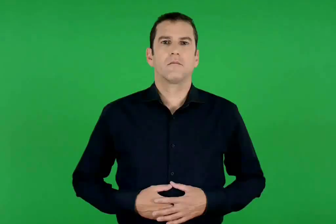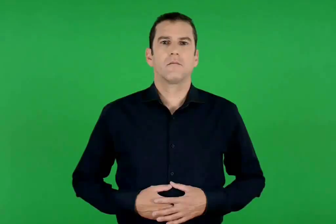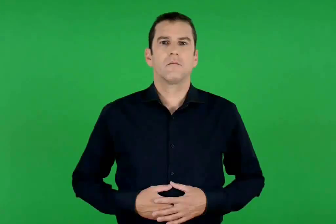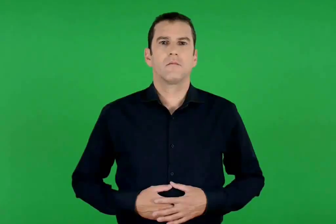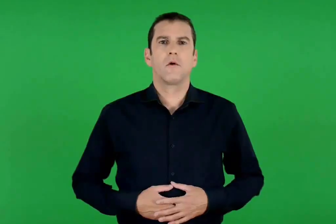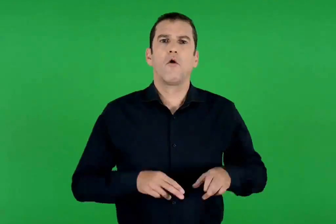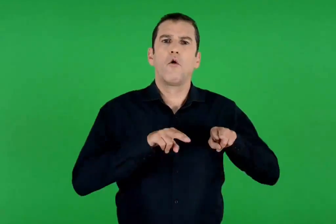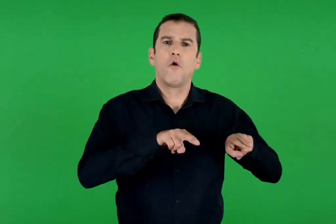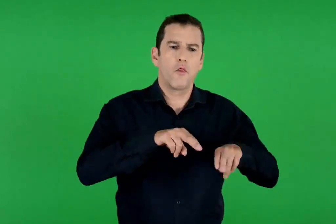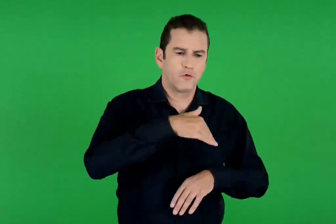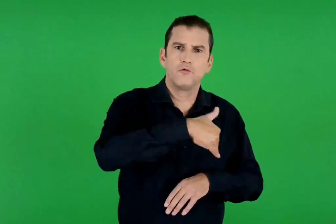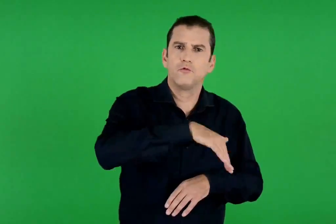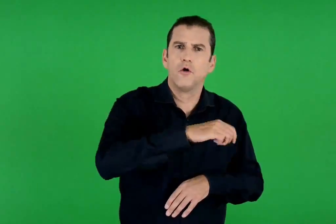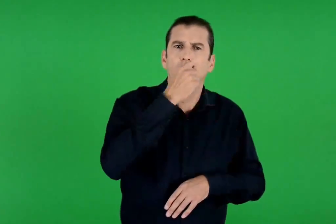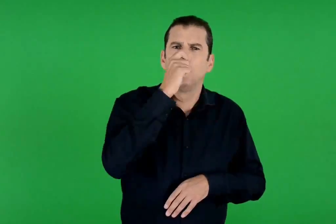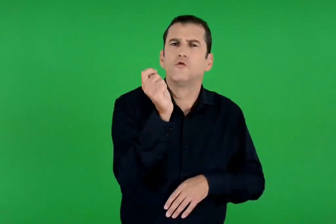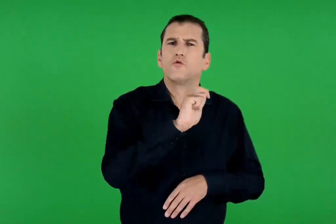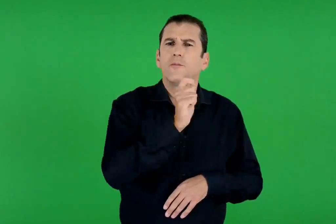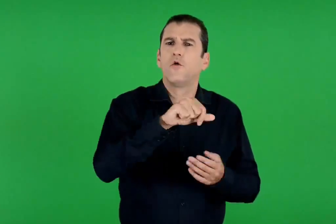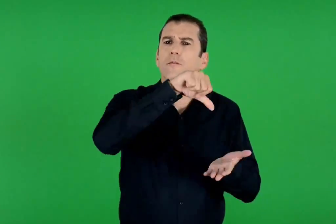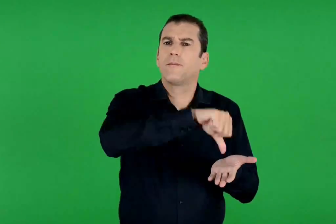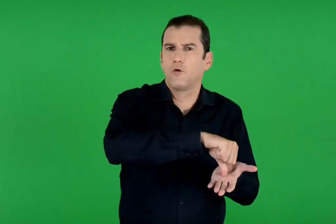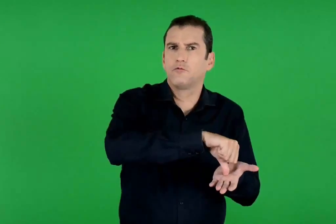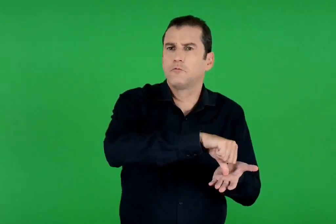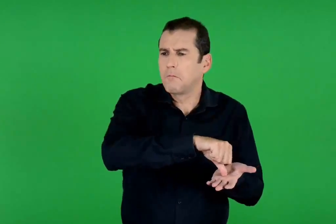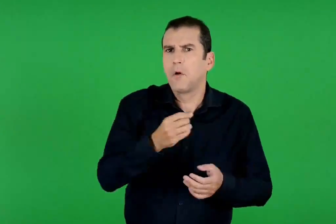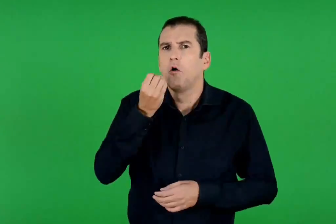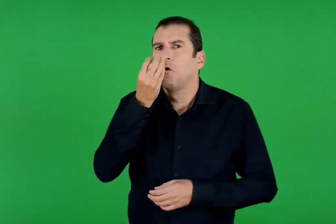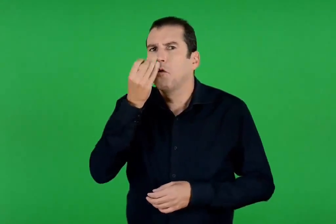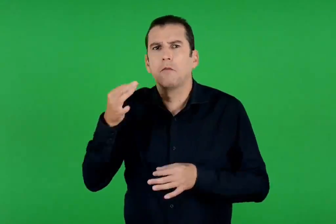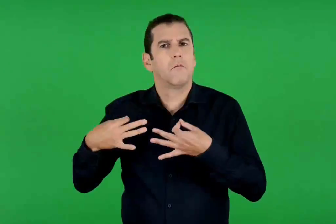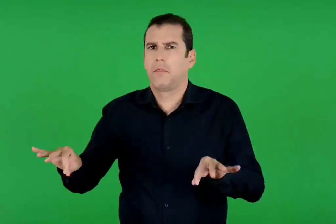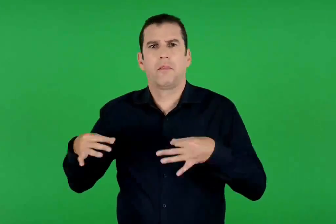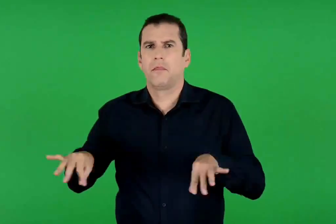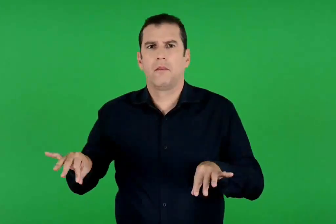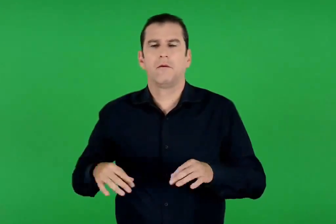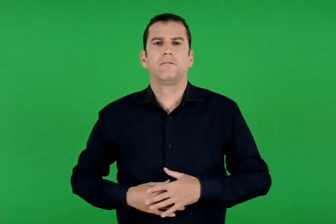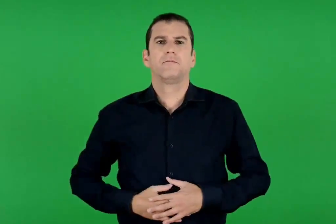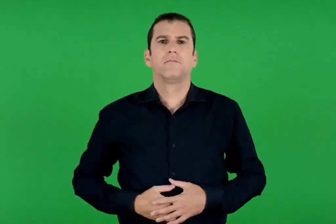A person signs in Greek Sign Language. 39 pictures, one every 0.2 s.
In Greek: οδός σκουπιδοπόλεως και λουλούδι ουδέν
